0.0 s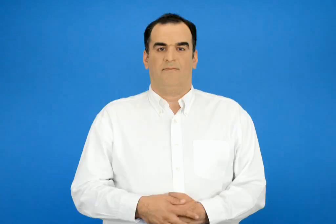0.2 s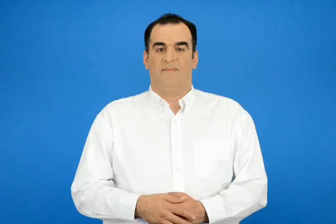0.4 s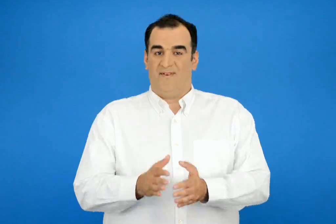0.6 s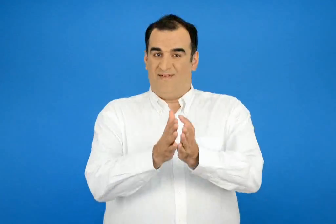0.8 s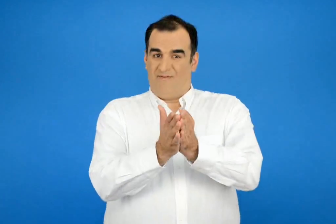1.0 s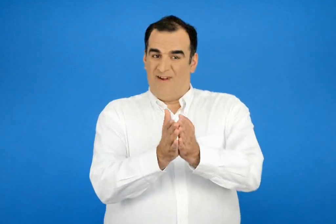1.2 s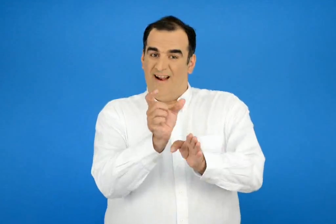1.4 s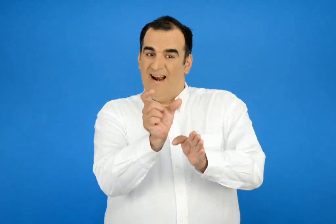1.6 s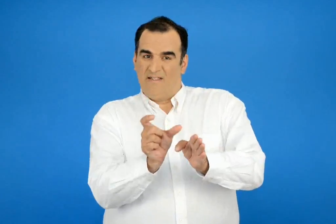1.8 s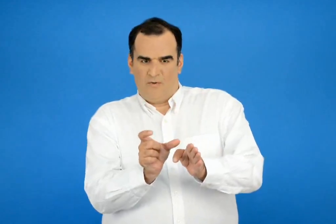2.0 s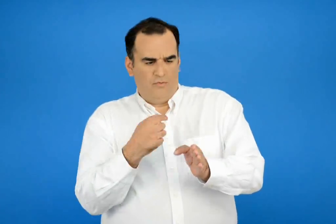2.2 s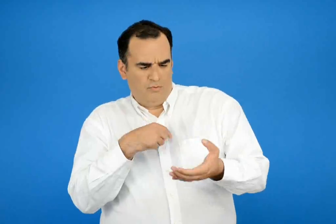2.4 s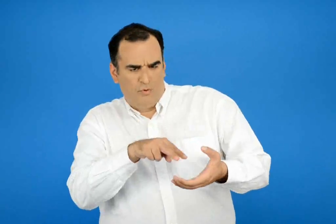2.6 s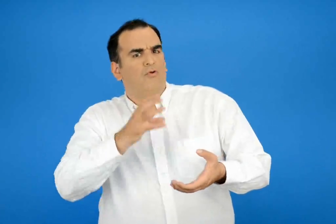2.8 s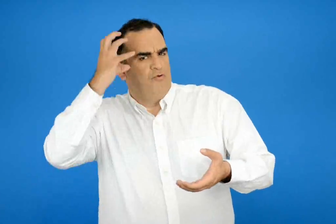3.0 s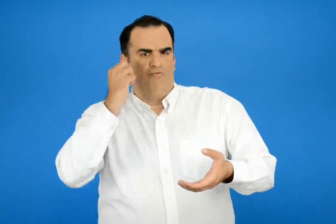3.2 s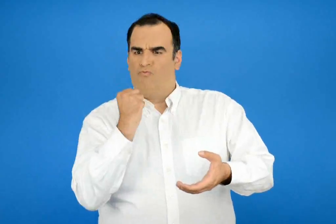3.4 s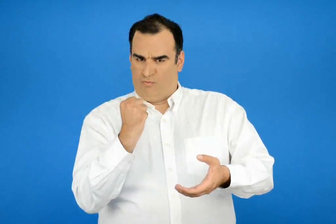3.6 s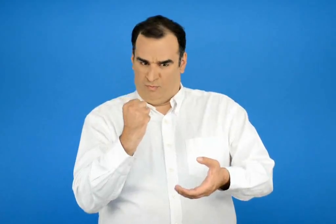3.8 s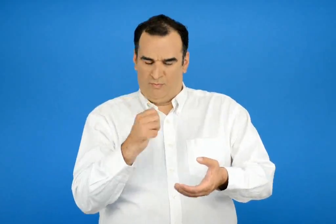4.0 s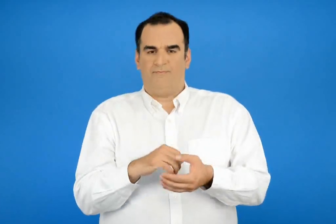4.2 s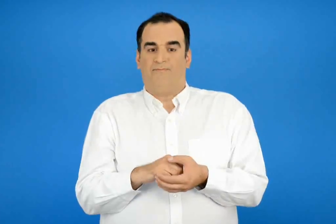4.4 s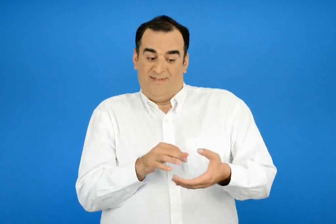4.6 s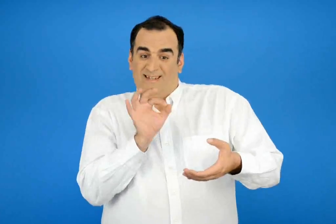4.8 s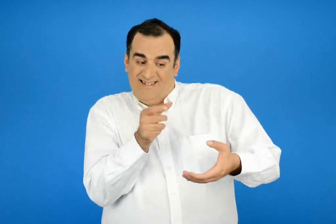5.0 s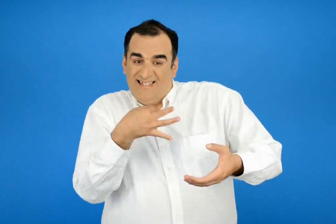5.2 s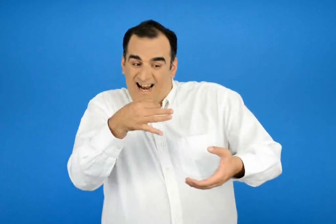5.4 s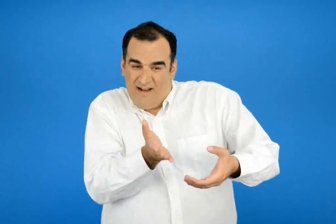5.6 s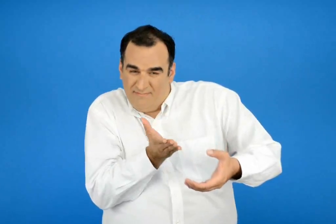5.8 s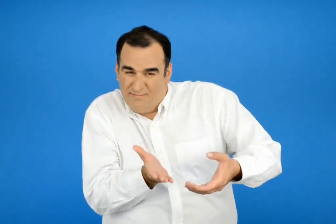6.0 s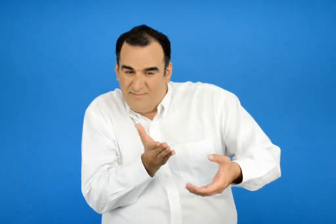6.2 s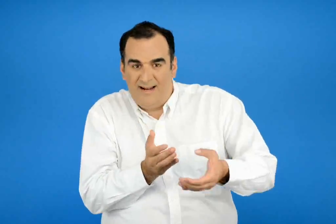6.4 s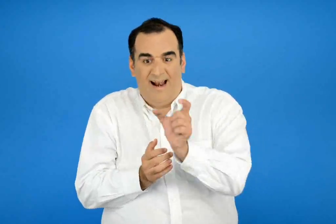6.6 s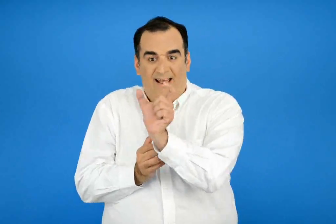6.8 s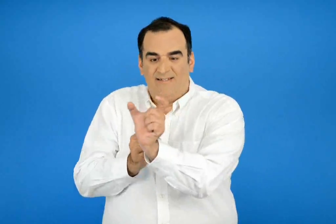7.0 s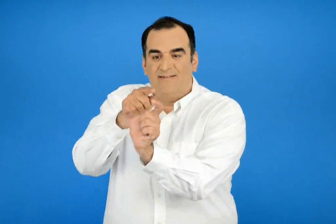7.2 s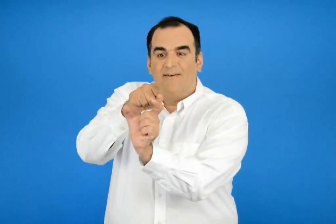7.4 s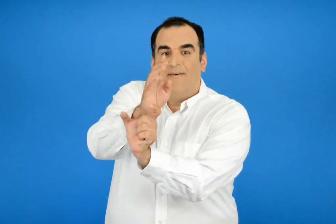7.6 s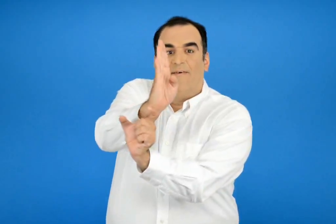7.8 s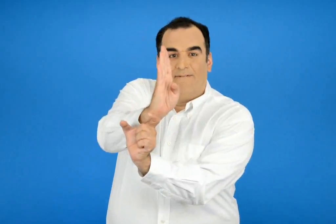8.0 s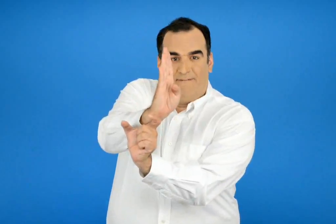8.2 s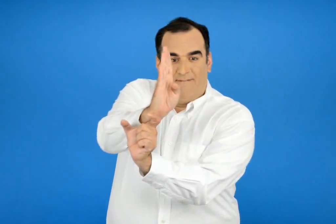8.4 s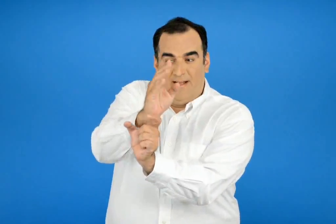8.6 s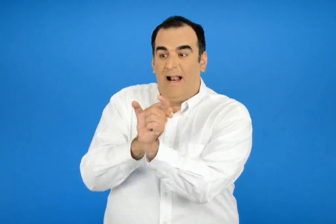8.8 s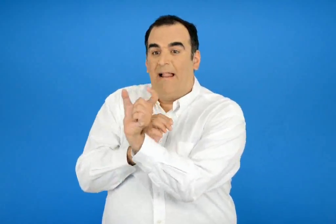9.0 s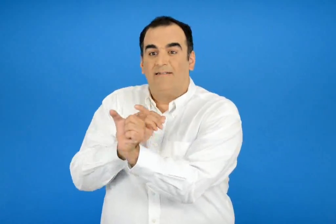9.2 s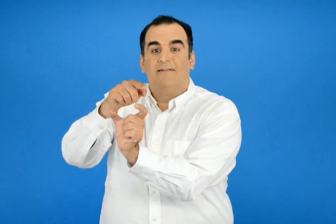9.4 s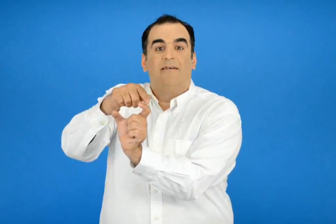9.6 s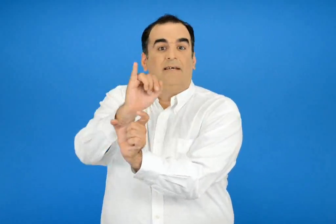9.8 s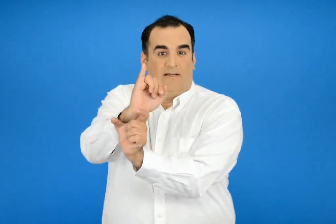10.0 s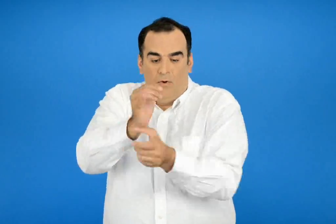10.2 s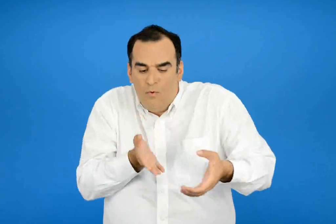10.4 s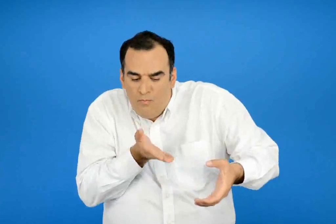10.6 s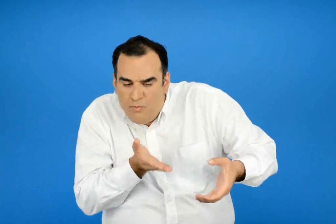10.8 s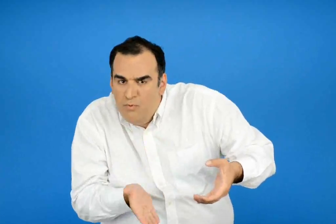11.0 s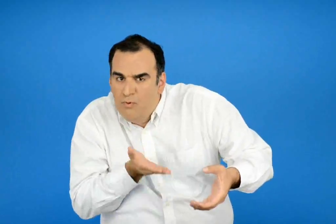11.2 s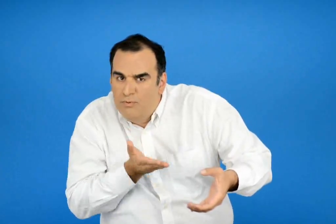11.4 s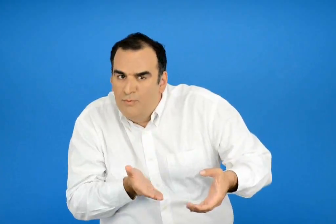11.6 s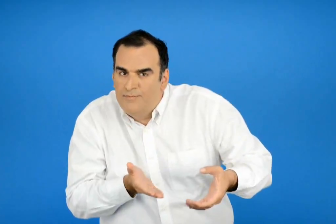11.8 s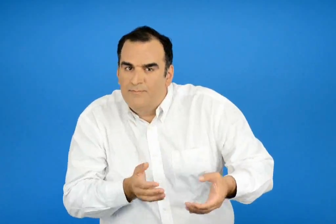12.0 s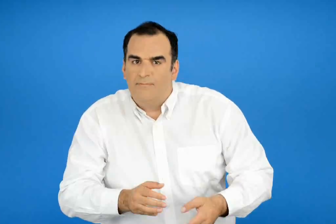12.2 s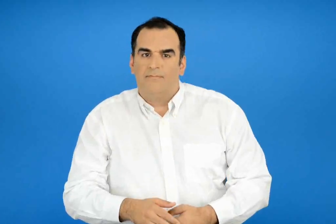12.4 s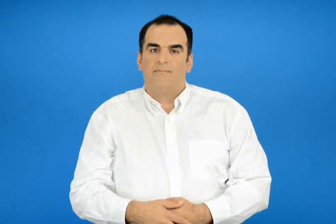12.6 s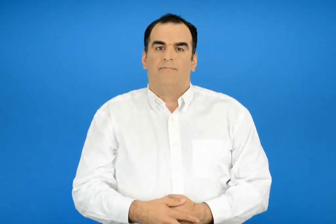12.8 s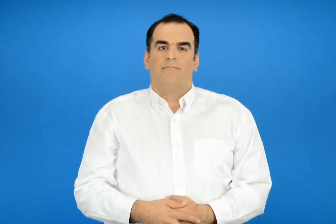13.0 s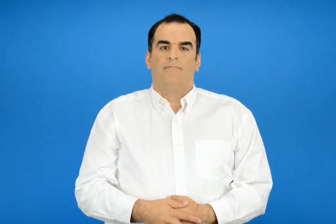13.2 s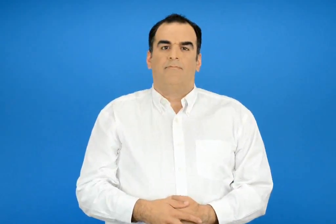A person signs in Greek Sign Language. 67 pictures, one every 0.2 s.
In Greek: ξέρεις καλά το λεξικό σου ; σε ποιά σελίδα αρχίζουν οι λέξεις από βήτα ; από γιώτα ;
